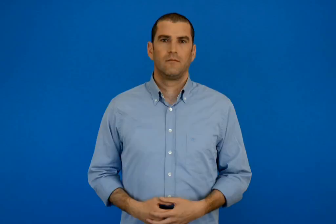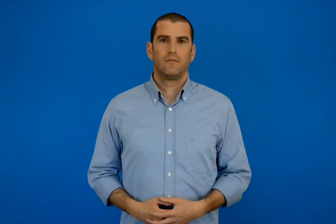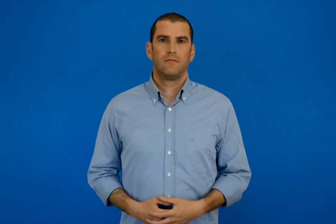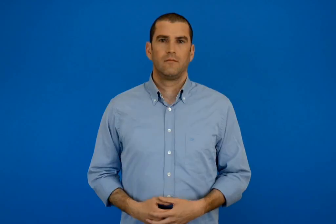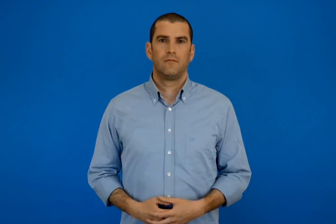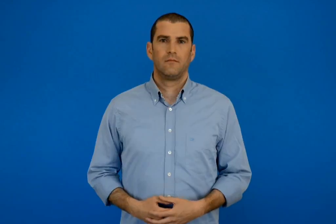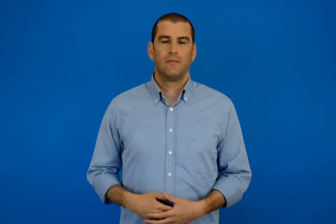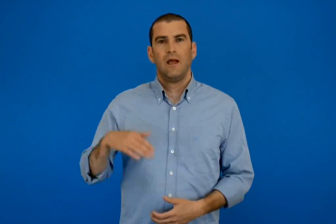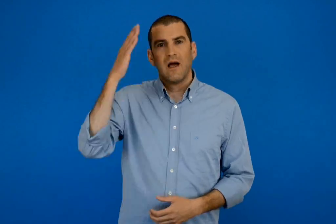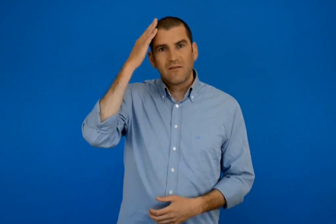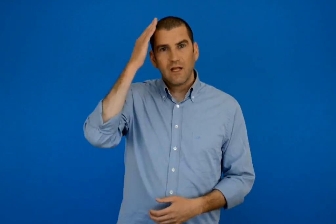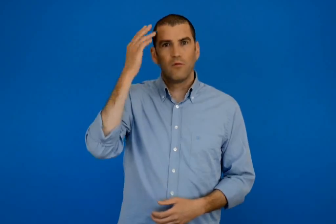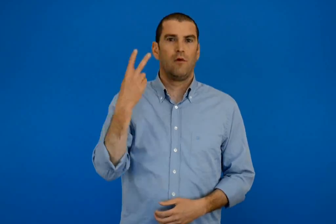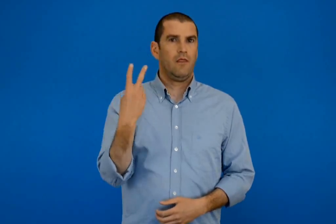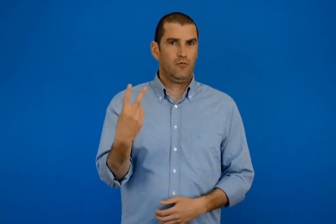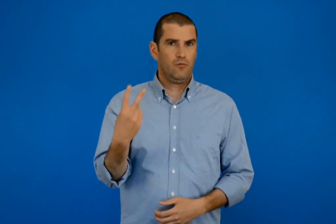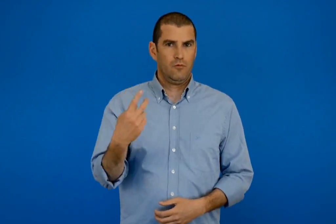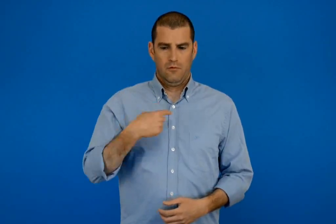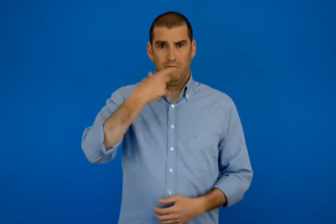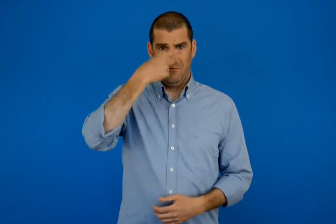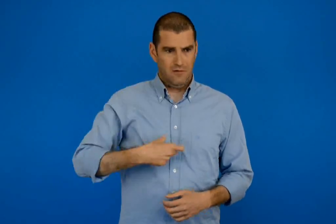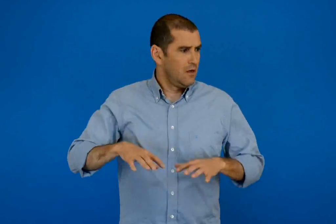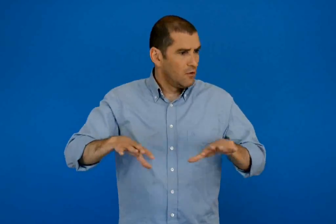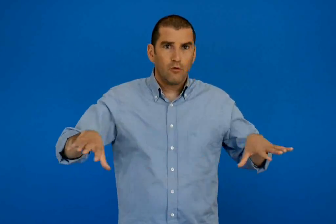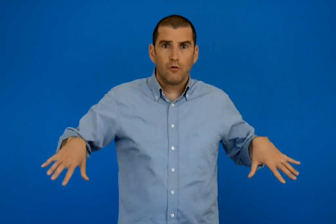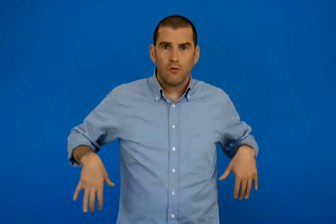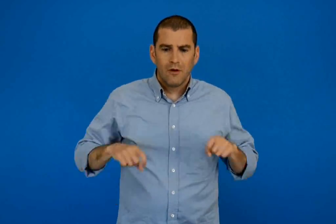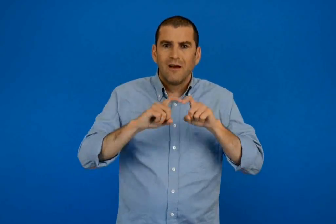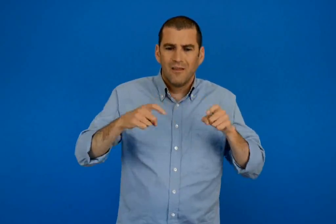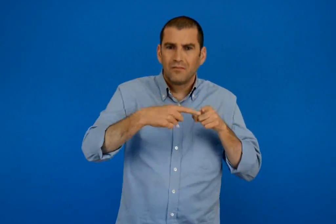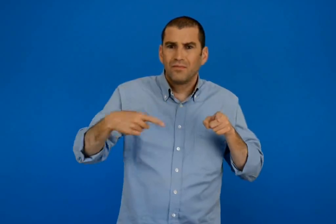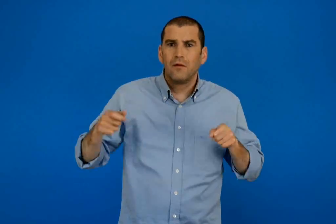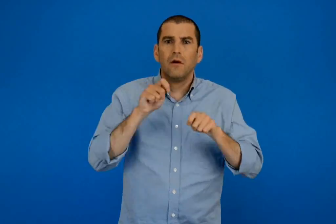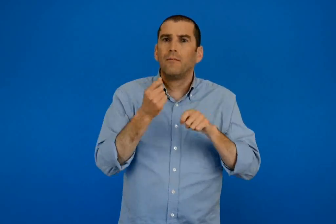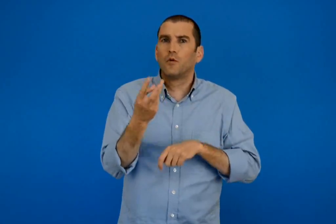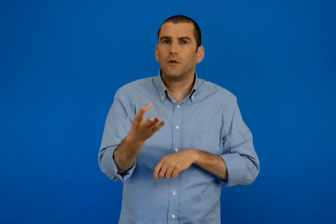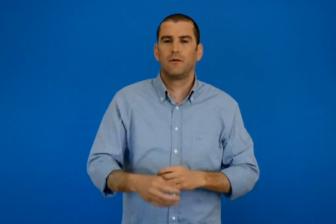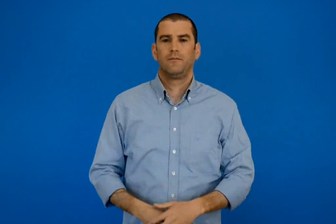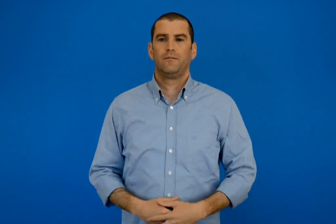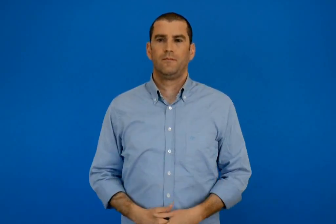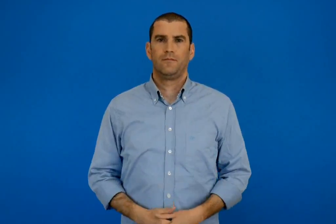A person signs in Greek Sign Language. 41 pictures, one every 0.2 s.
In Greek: κεφάλαιο 2 ποσά είδη υλικών υπάρχουν γύρω µου ;
